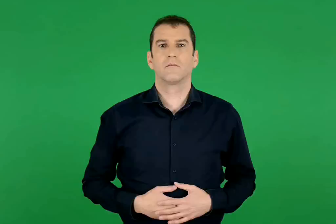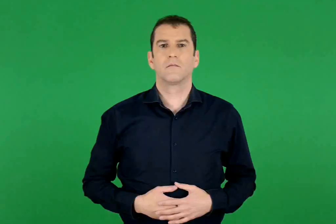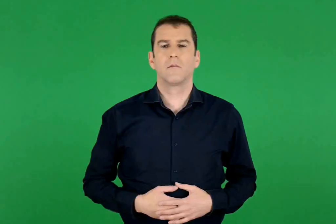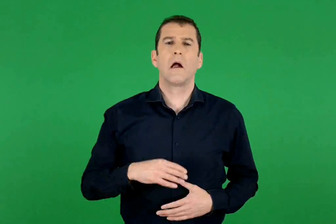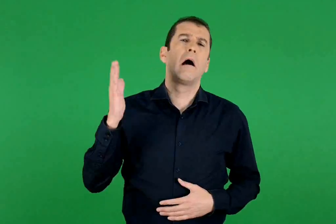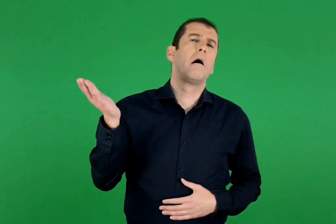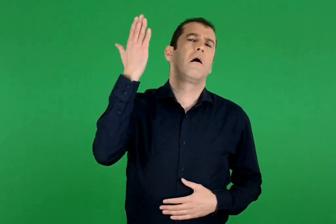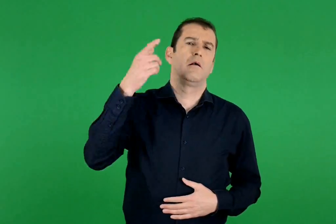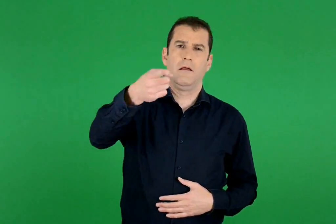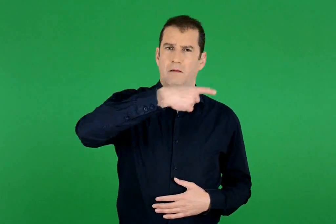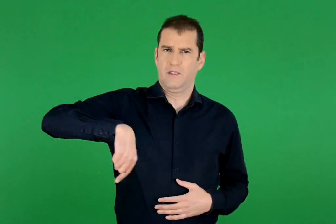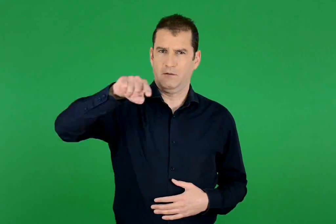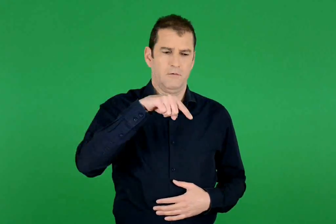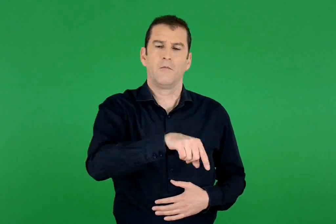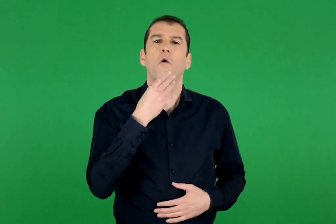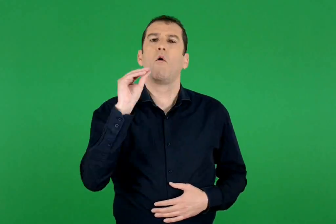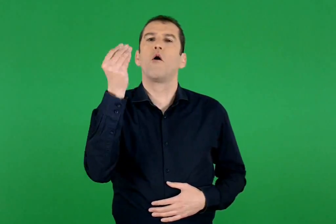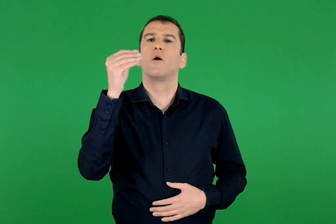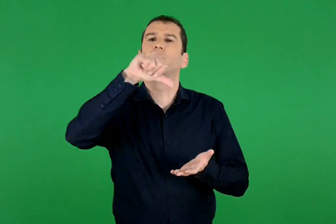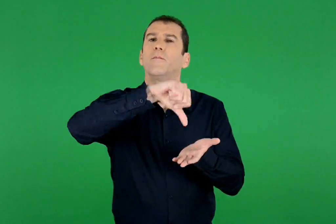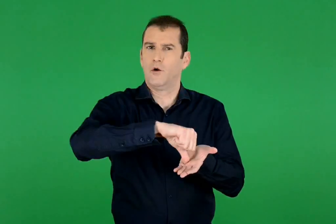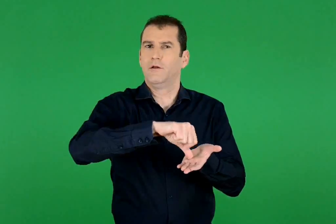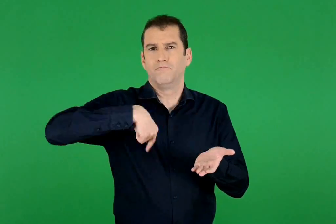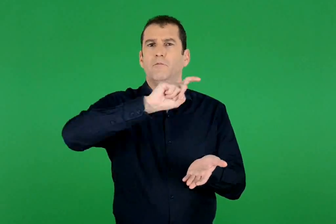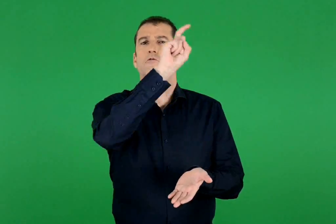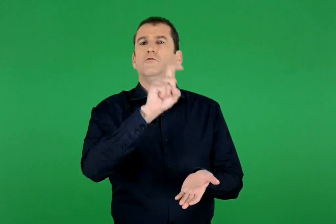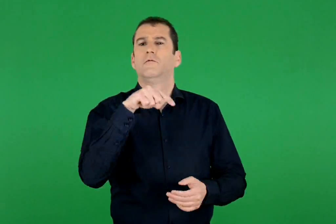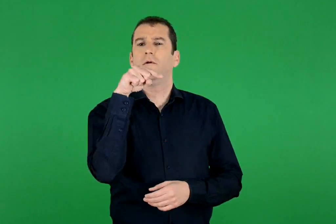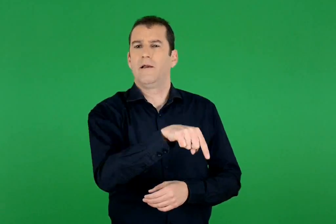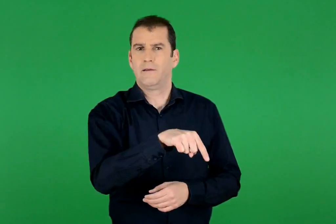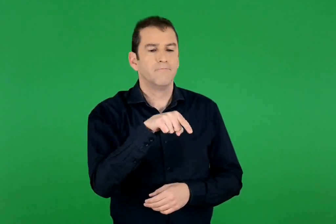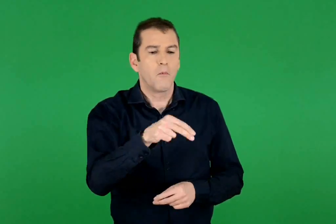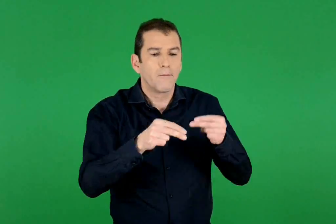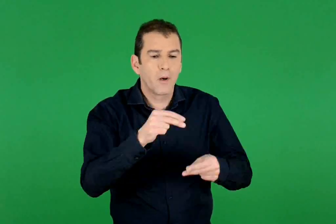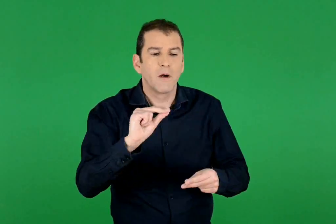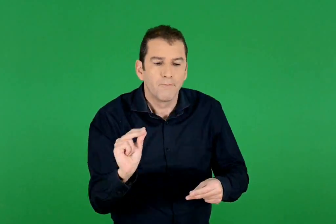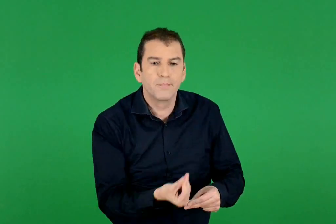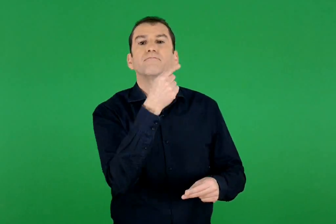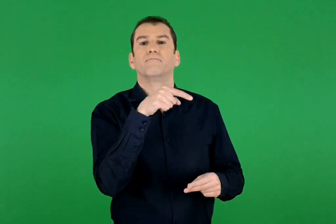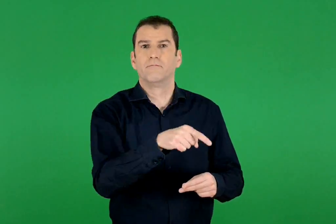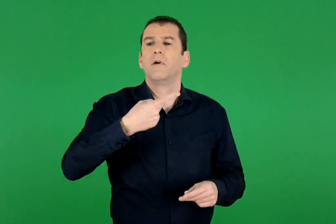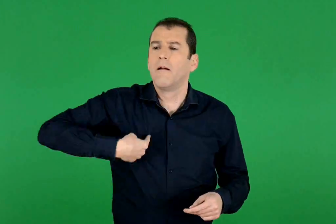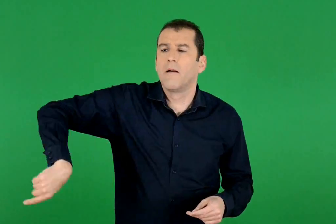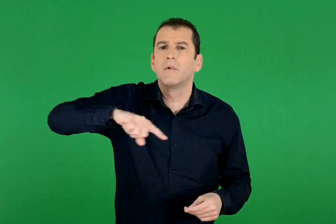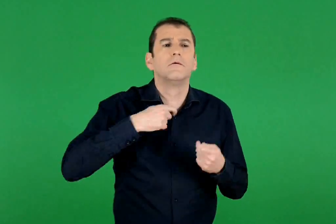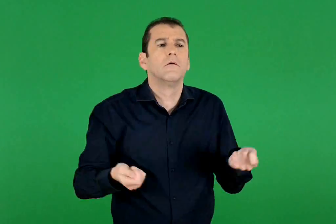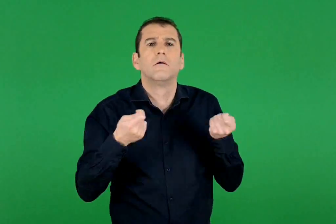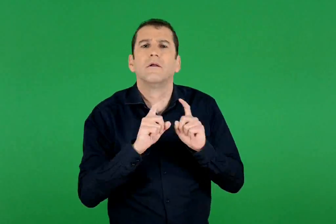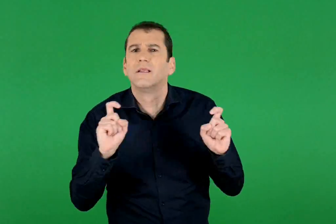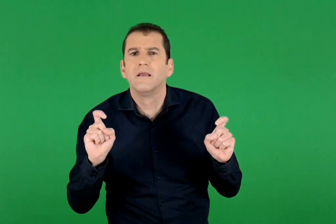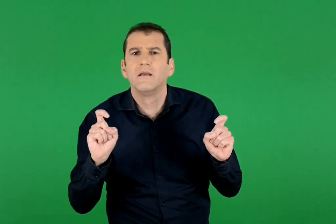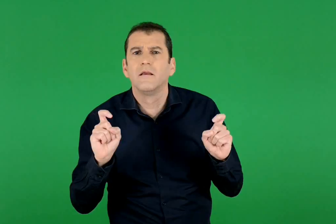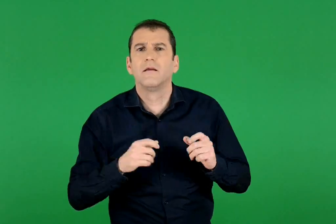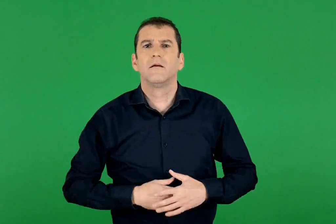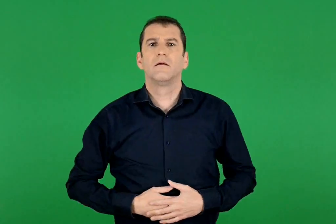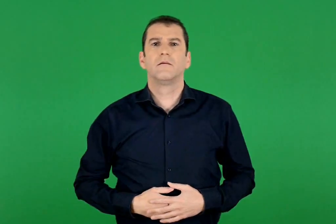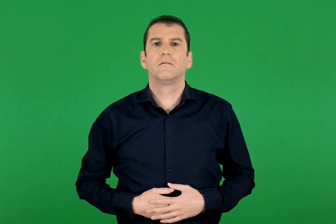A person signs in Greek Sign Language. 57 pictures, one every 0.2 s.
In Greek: τι θα κάναμε εμείς , αν ζούσαμε στην ομορφούπολη κι αντιμετωπίζαμε αυτό το πρόβλημα ;
